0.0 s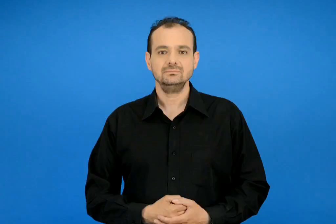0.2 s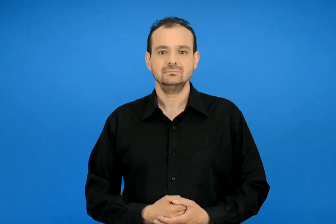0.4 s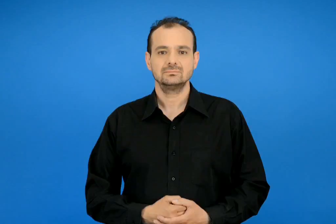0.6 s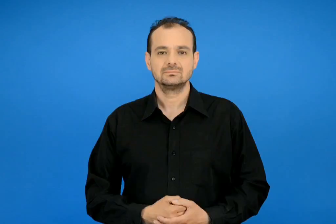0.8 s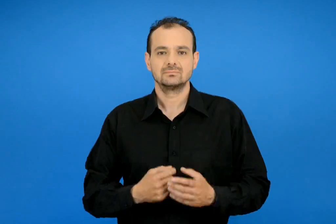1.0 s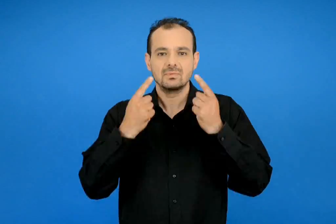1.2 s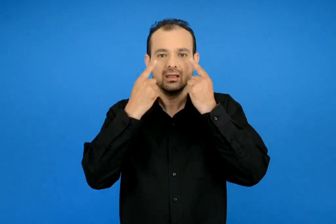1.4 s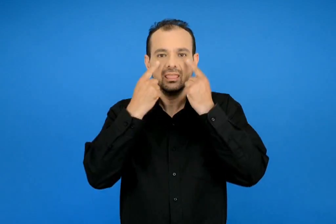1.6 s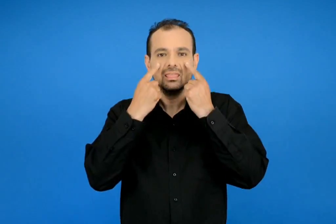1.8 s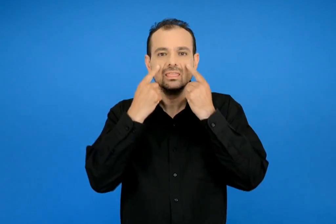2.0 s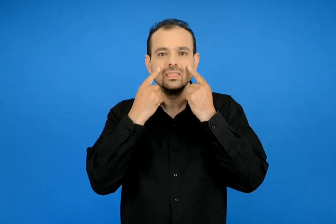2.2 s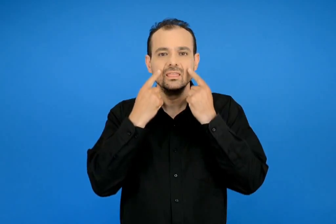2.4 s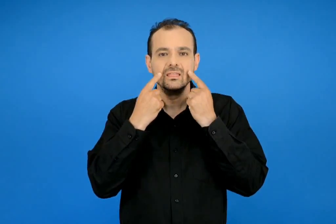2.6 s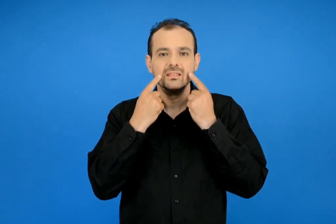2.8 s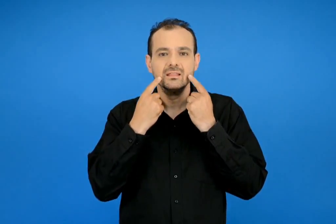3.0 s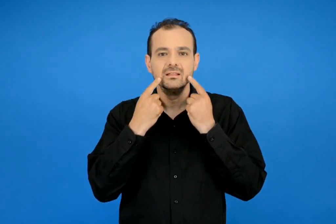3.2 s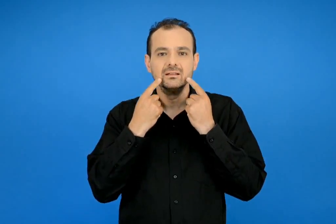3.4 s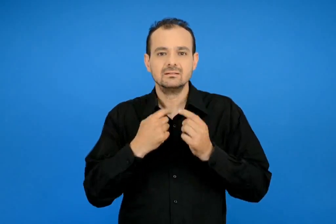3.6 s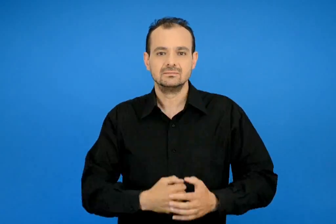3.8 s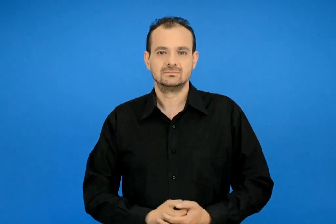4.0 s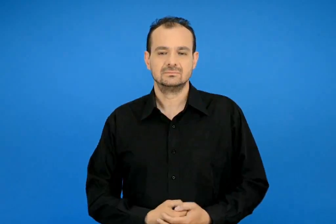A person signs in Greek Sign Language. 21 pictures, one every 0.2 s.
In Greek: δάκρυσε
